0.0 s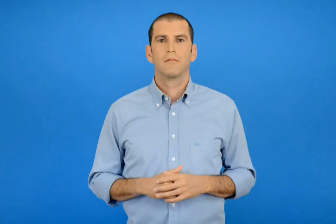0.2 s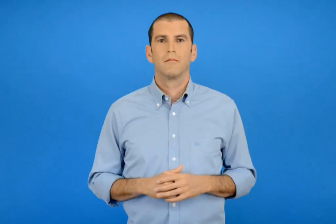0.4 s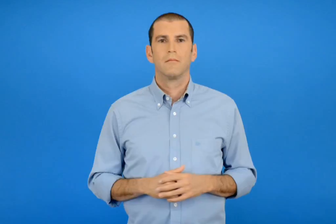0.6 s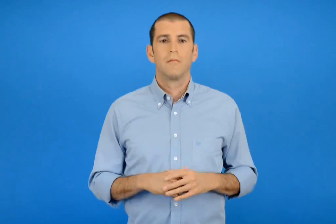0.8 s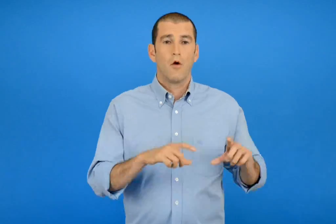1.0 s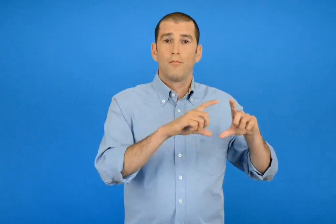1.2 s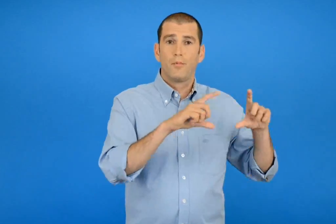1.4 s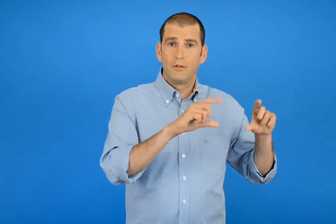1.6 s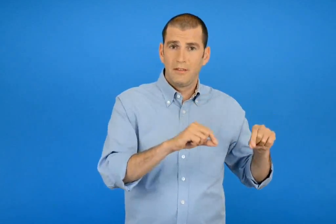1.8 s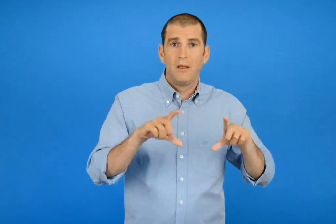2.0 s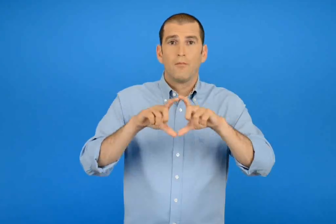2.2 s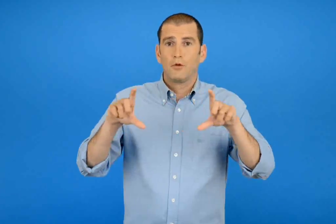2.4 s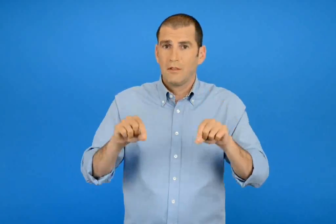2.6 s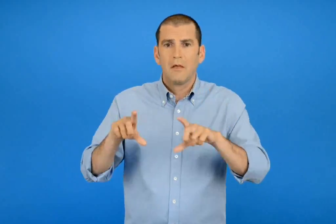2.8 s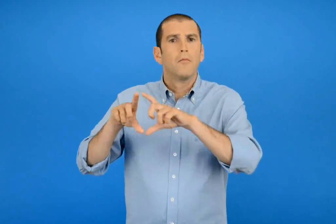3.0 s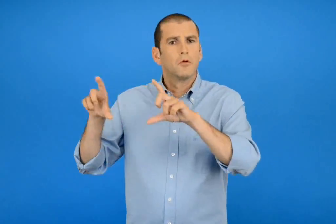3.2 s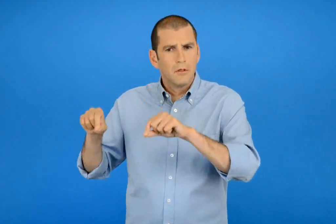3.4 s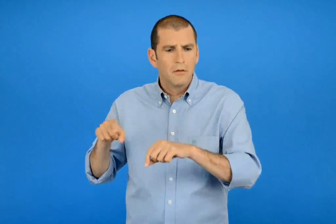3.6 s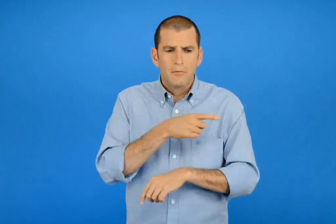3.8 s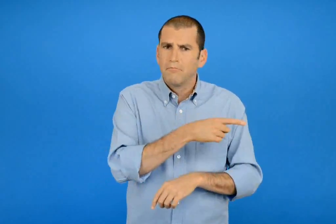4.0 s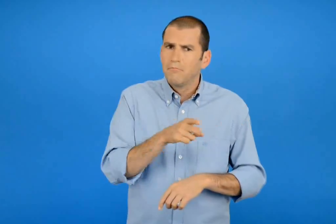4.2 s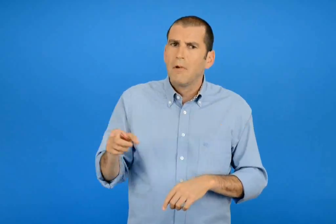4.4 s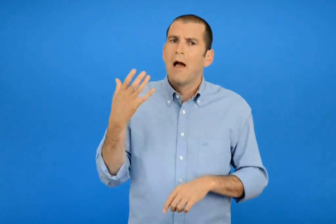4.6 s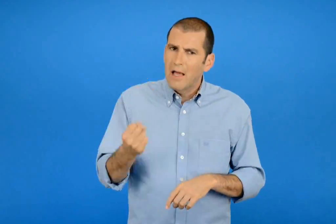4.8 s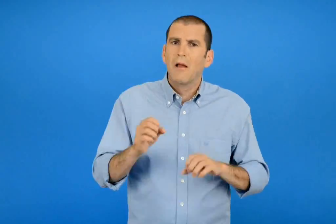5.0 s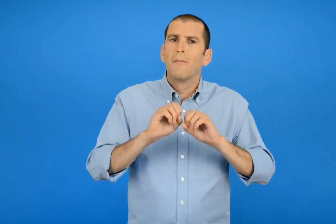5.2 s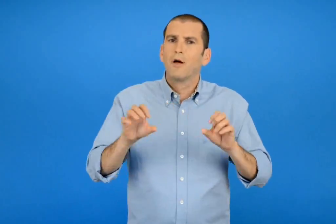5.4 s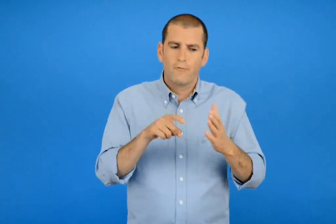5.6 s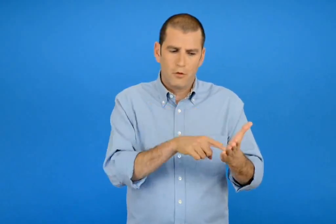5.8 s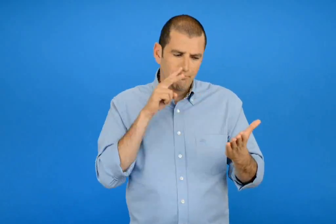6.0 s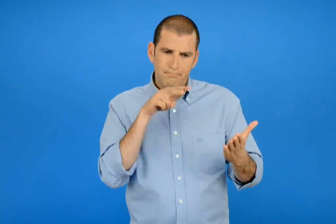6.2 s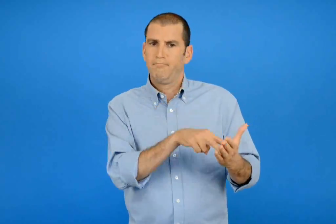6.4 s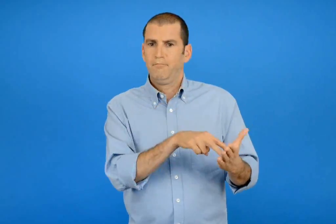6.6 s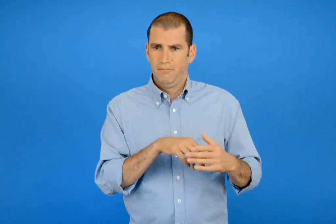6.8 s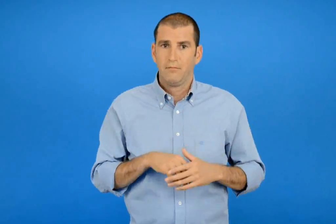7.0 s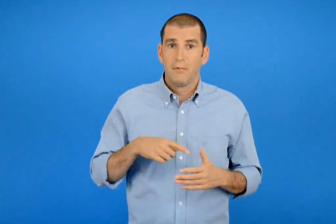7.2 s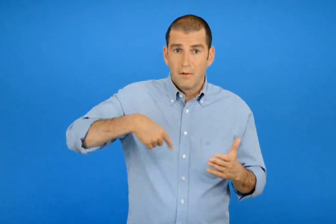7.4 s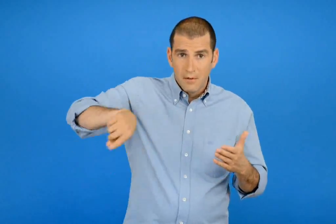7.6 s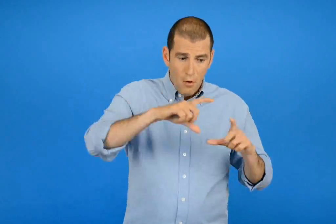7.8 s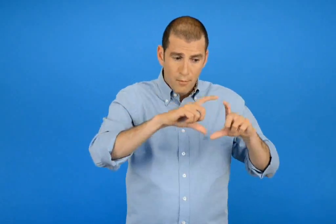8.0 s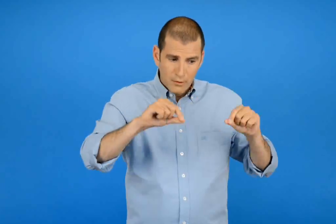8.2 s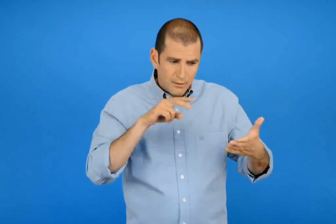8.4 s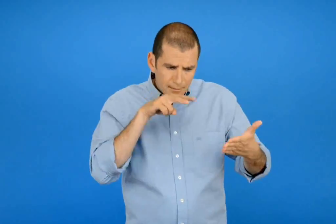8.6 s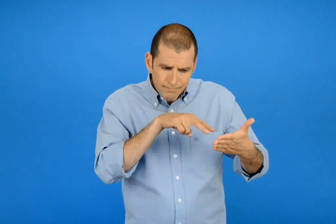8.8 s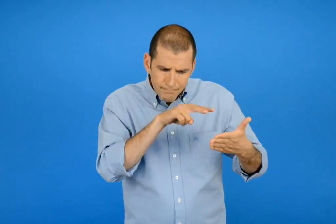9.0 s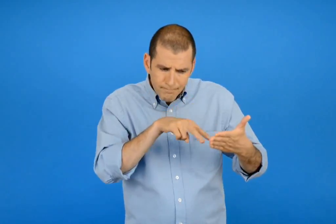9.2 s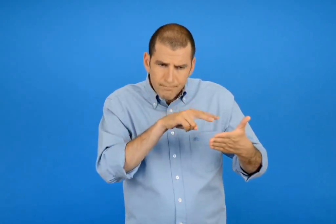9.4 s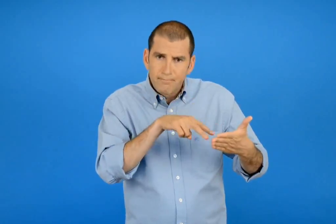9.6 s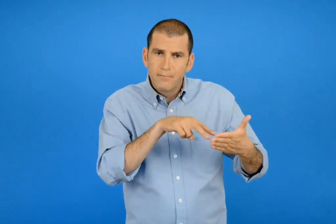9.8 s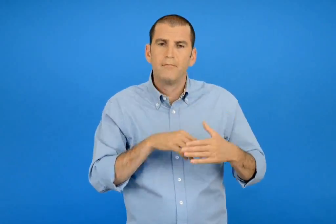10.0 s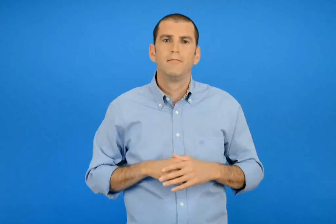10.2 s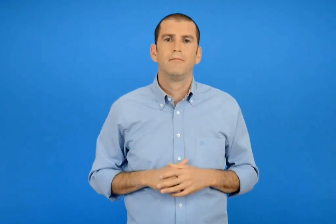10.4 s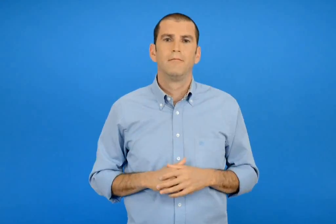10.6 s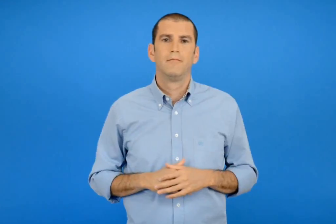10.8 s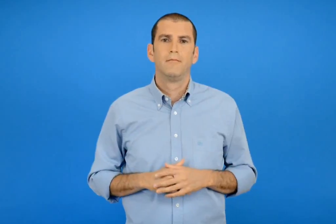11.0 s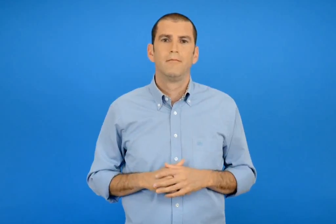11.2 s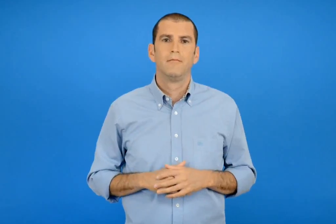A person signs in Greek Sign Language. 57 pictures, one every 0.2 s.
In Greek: κάθε πρόσκληση μας δίνει ορισμένες πληροφορίες διαβάστε προσεκτικά τις προσκλήσεις
